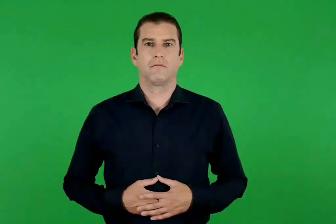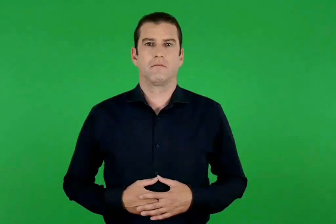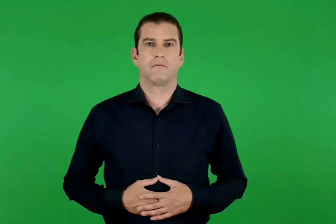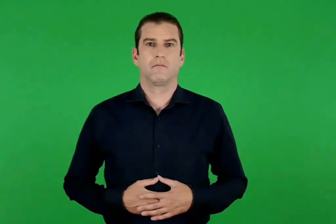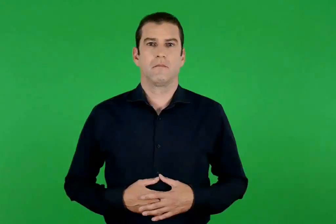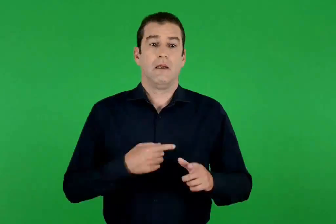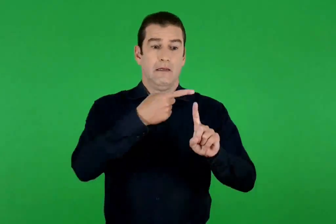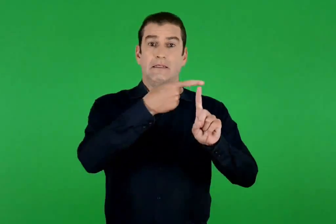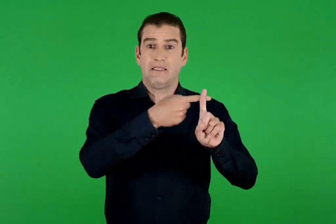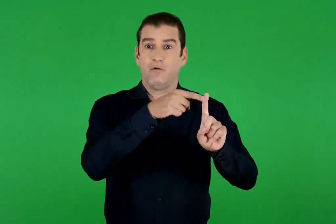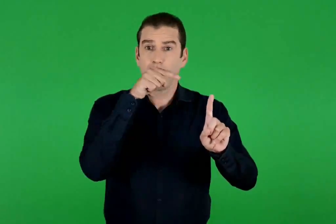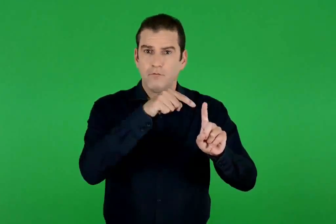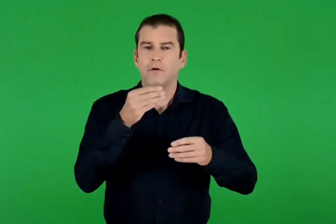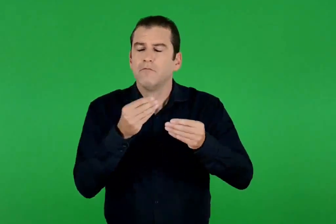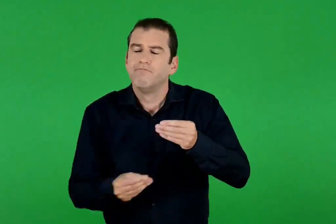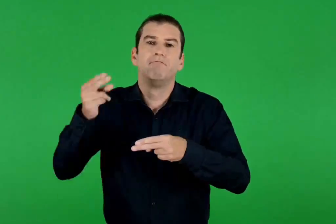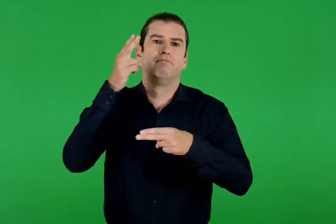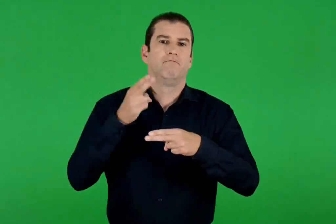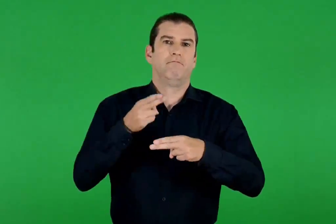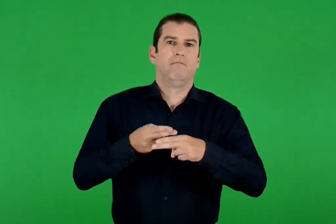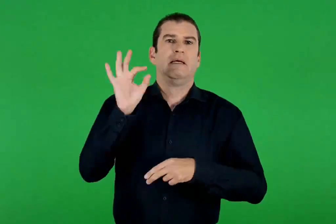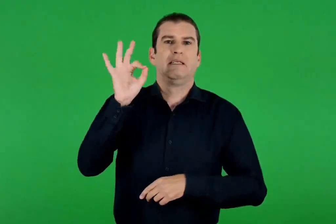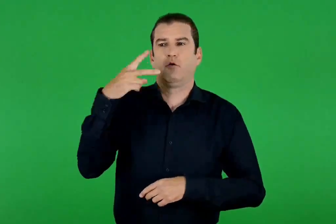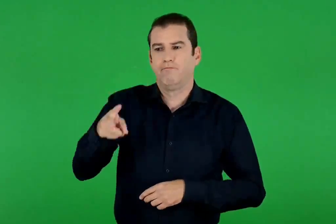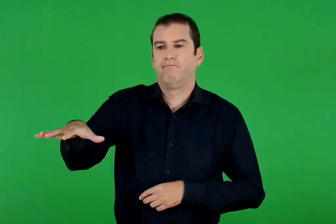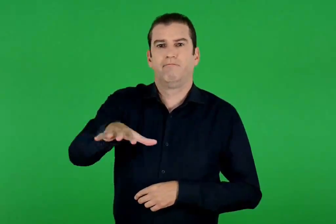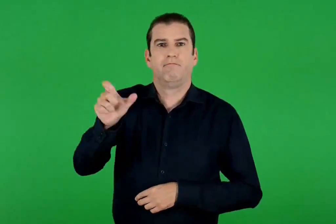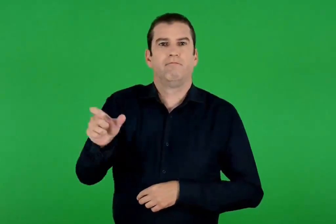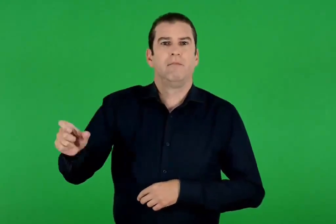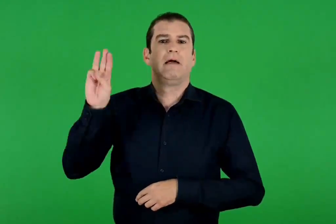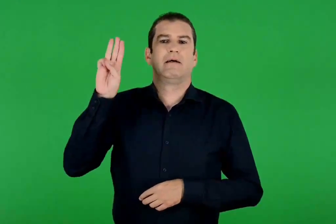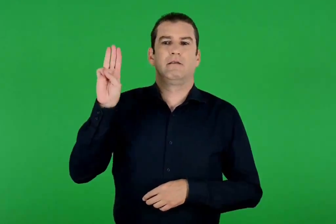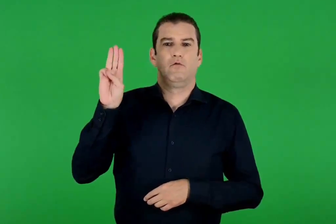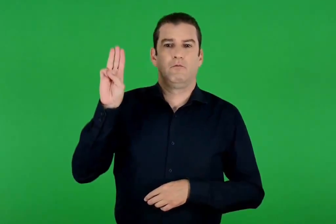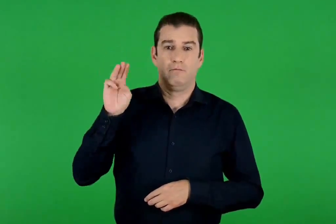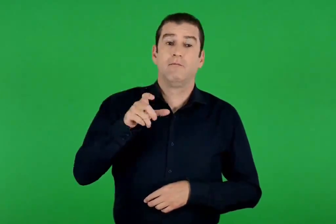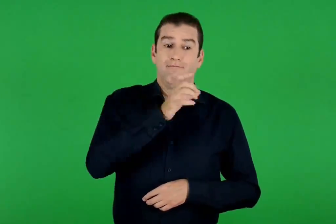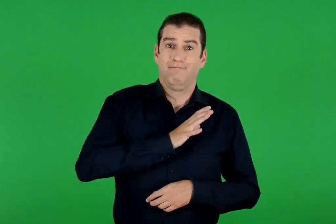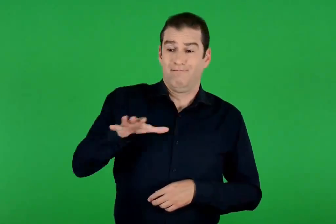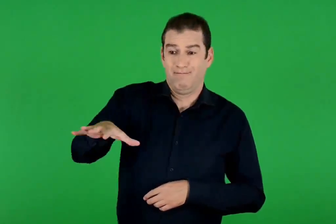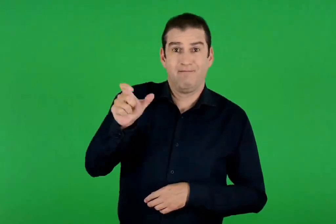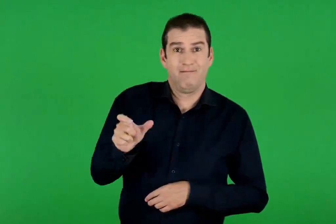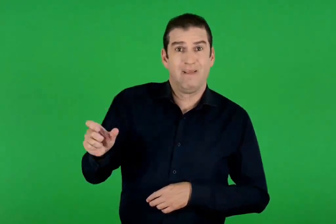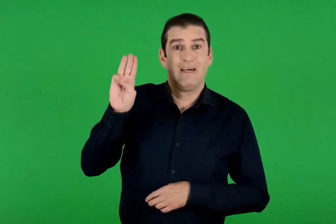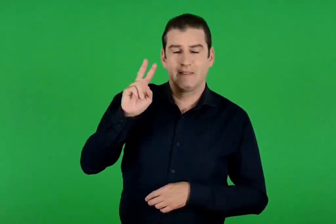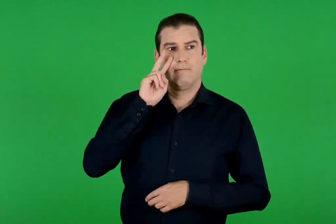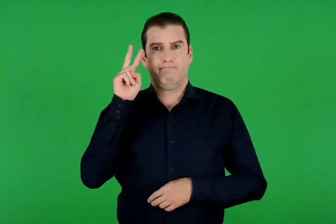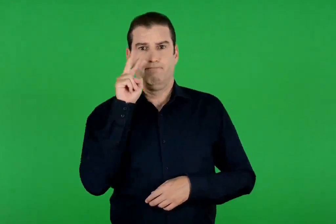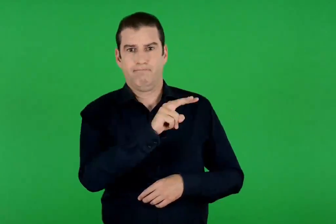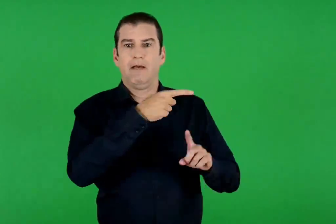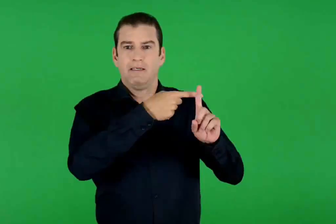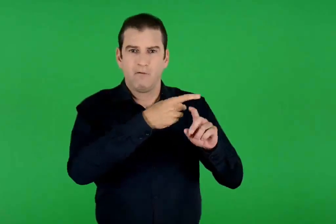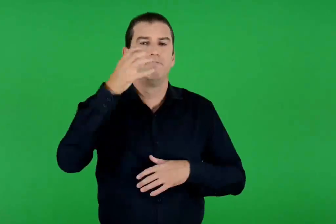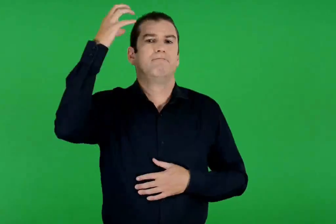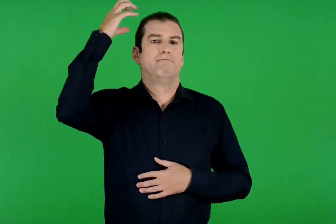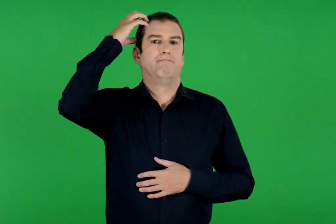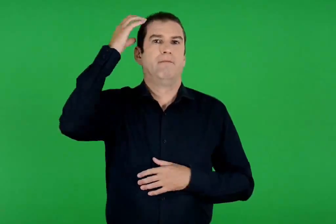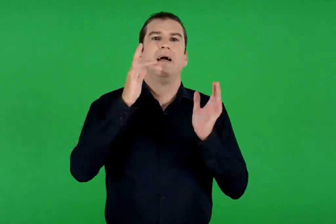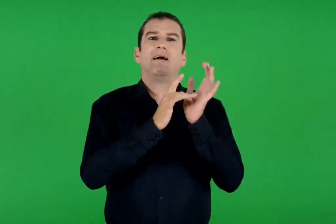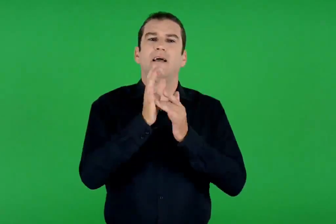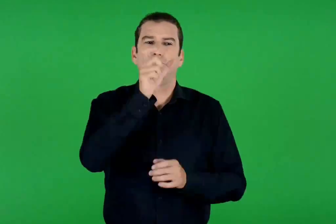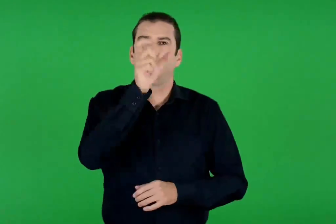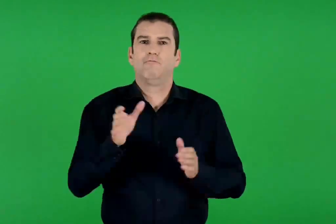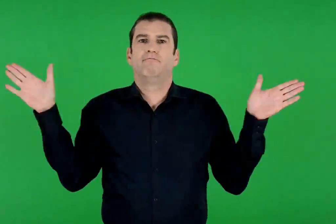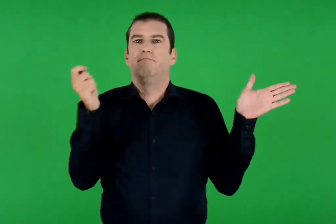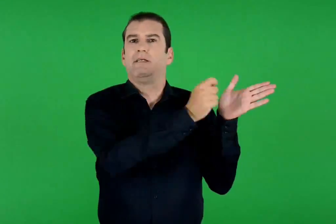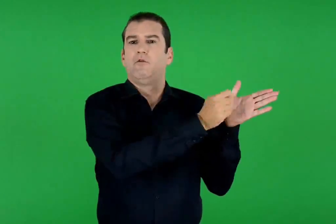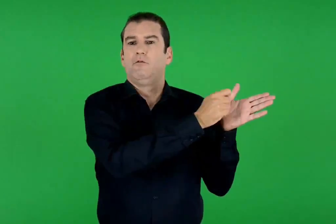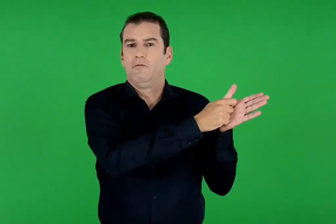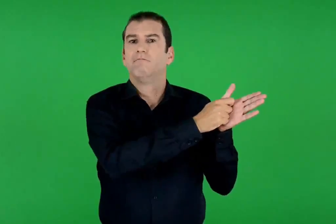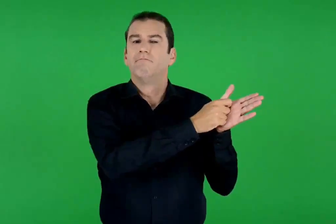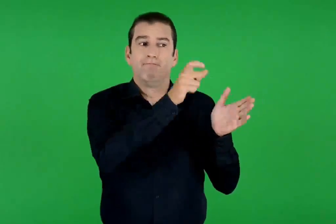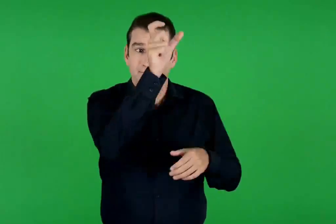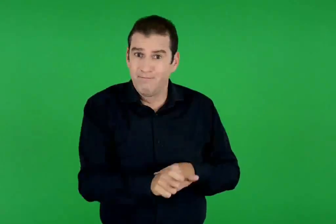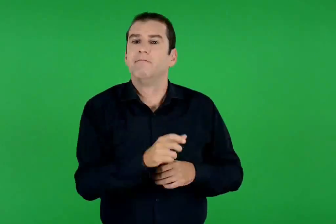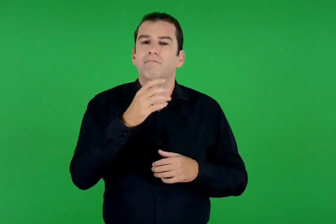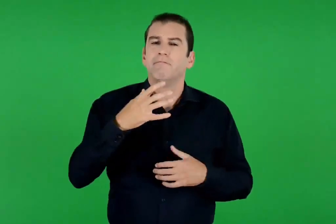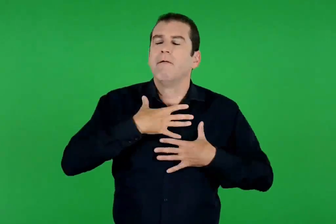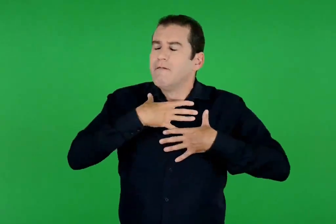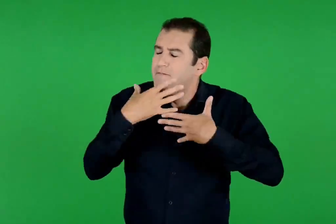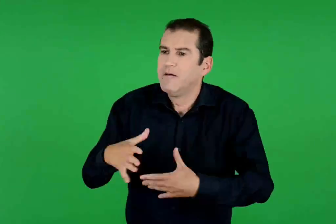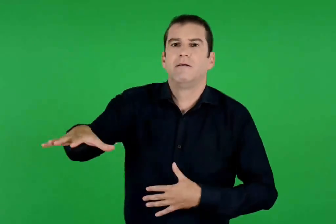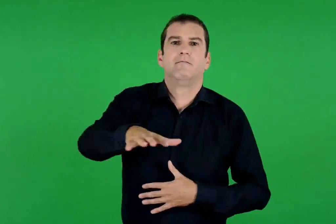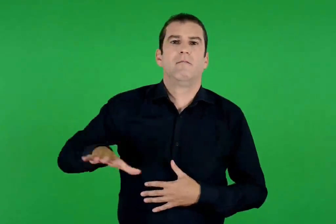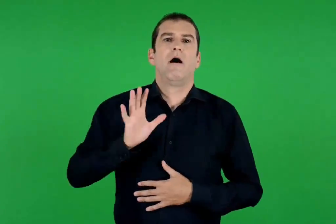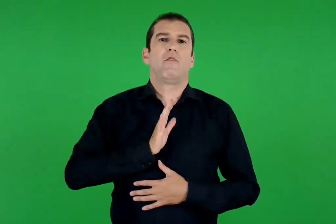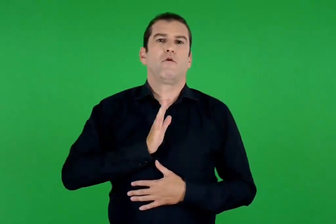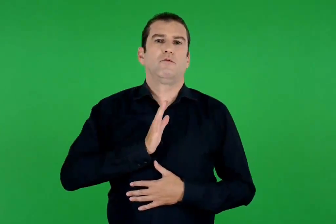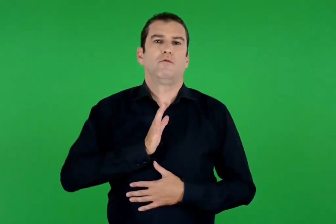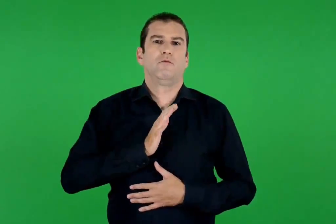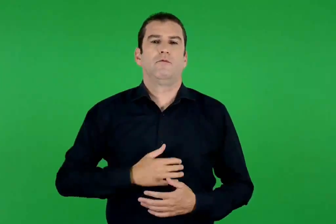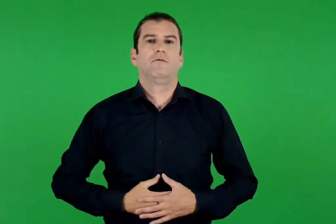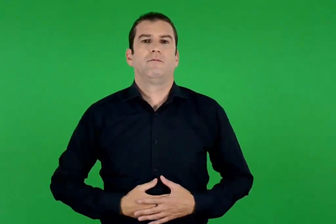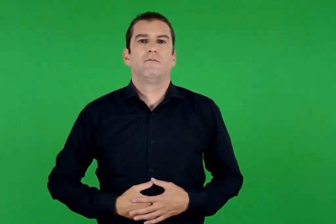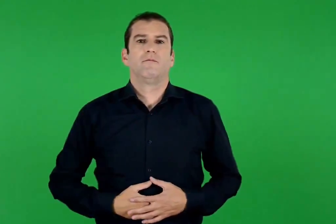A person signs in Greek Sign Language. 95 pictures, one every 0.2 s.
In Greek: ο σταυρός είναι το πιο σημαντικό σύμβολο των χριστιανών. βλέποντάς τον οι χριστιανοί θυμούνται τη σταύρωση του χριστού και τη μεγάλη του αγάπη για τους ανθρώπους
